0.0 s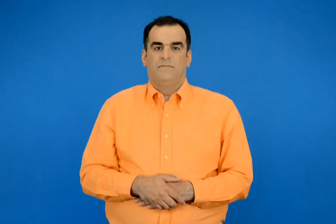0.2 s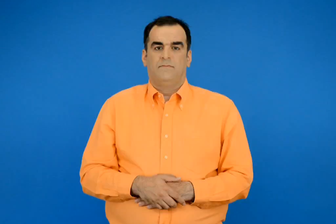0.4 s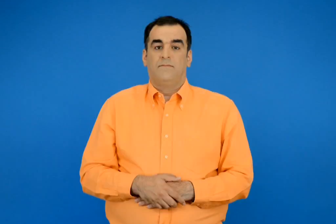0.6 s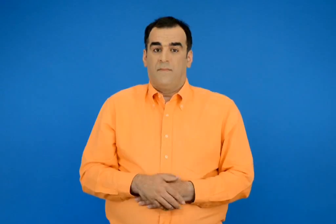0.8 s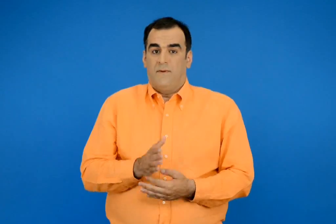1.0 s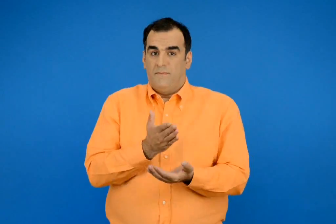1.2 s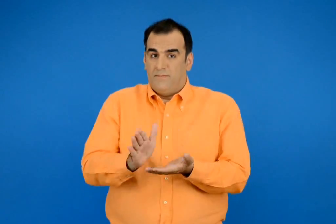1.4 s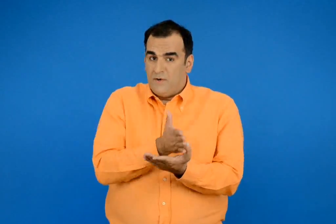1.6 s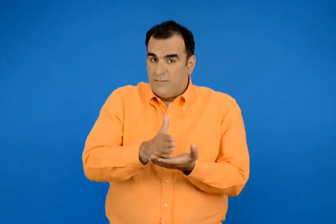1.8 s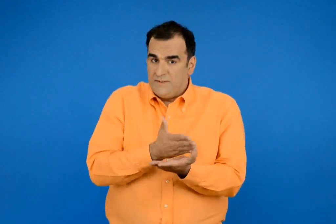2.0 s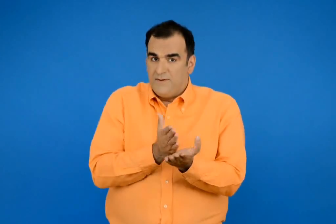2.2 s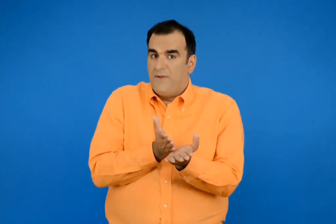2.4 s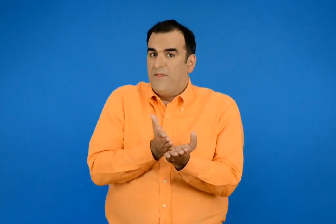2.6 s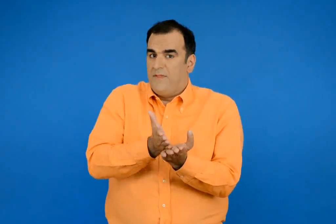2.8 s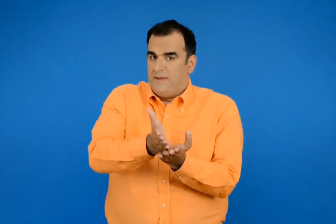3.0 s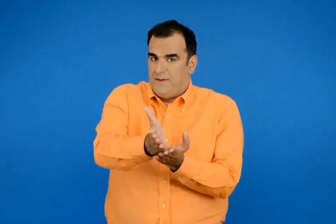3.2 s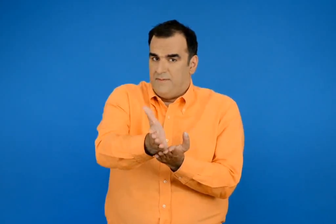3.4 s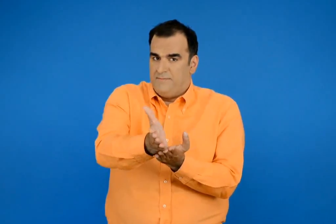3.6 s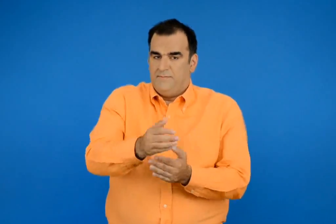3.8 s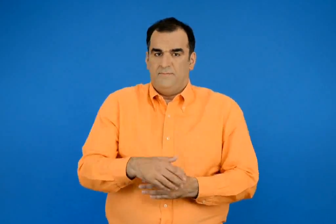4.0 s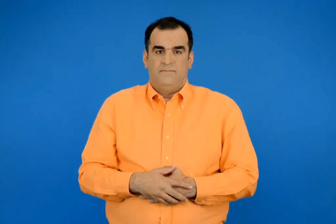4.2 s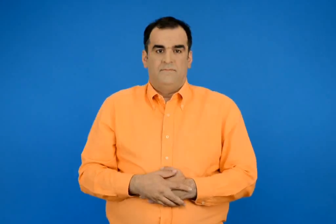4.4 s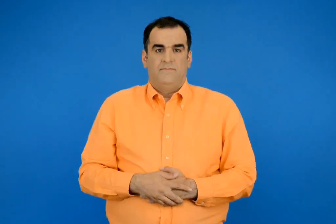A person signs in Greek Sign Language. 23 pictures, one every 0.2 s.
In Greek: μοιραζόμαστε δίκαια
